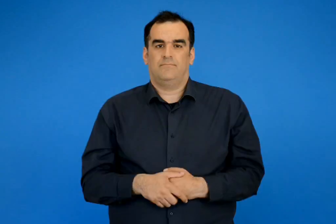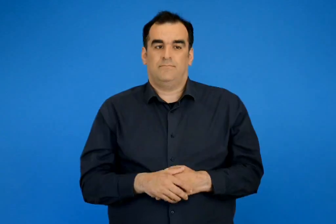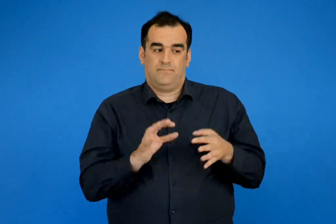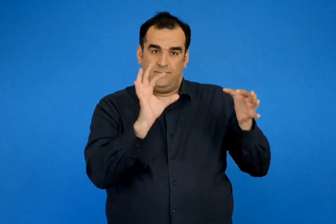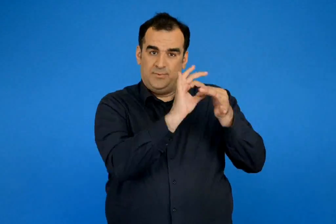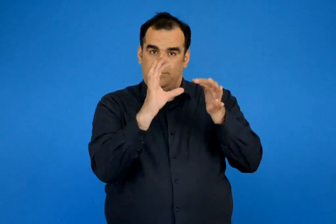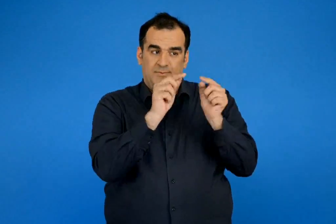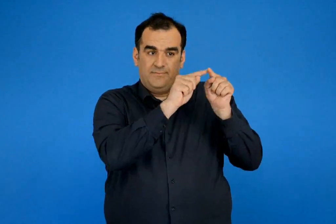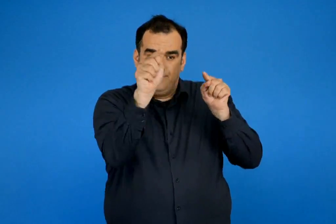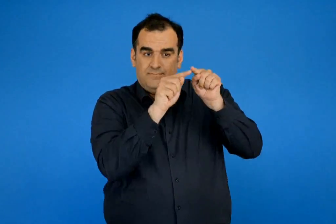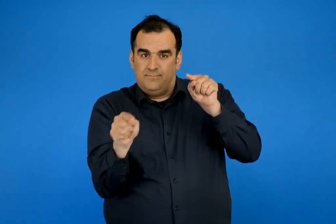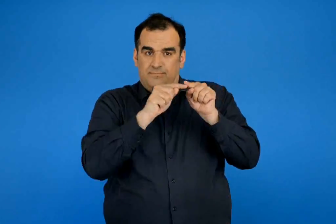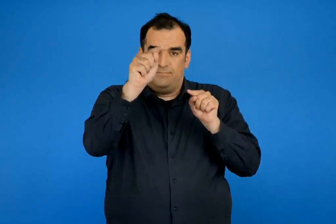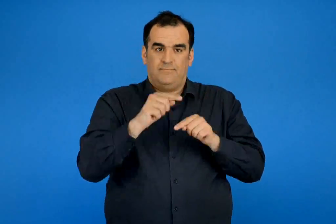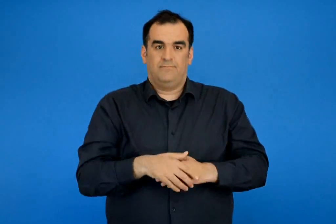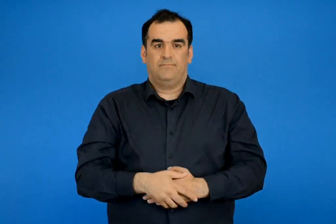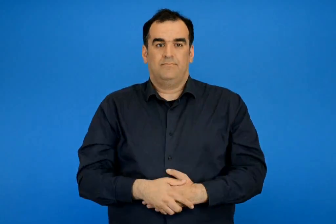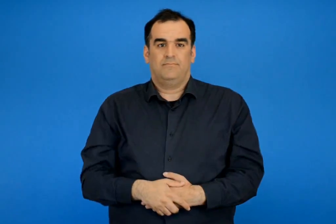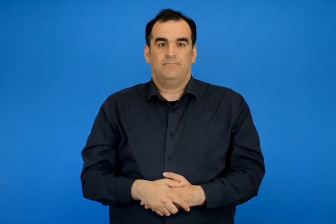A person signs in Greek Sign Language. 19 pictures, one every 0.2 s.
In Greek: αντιστοίχισε
